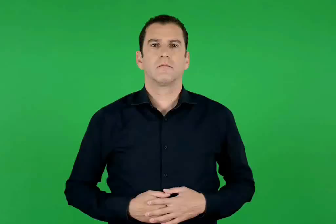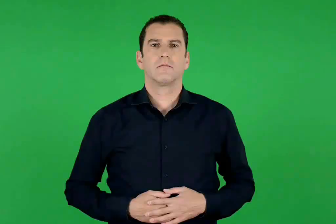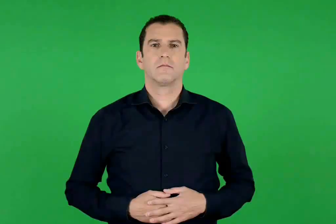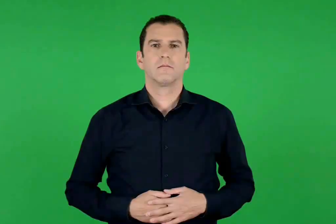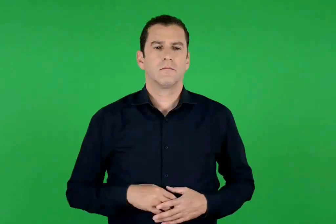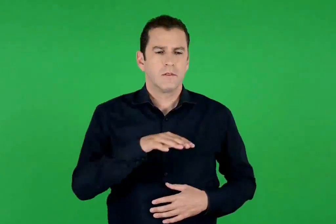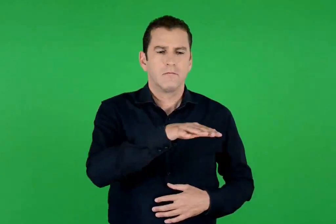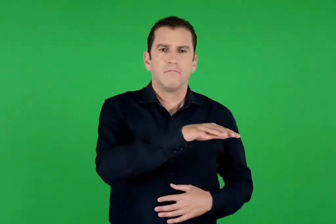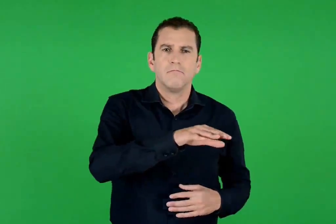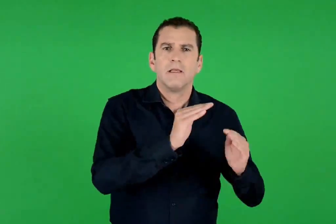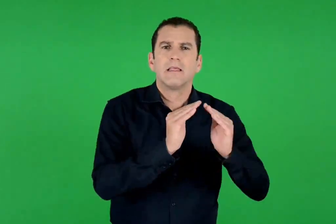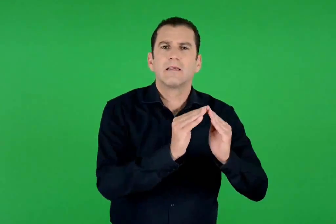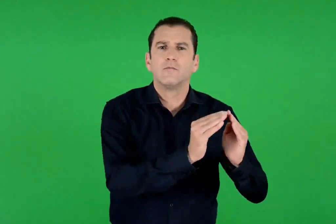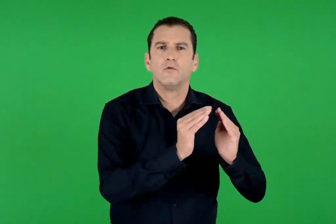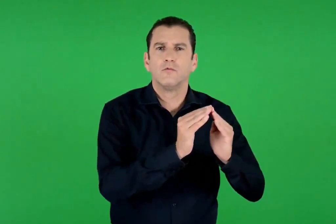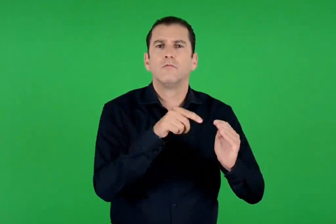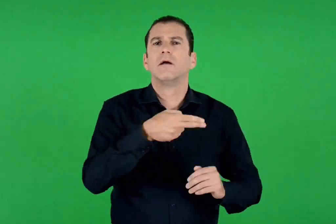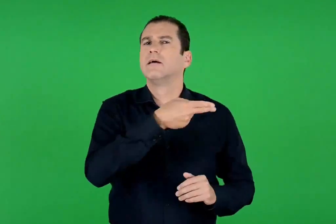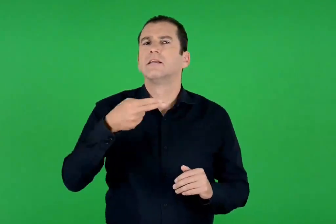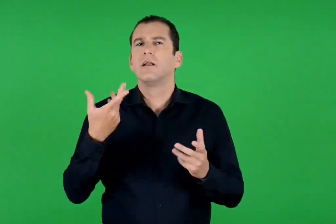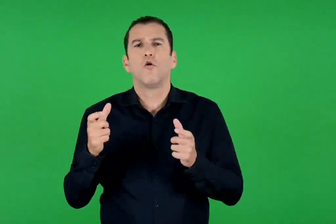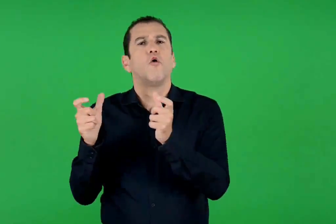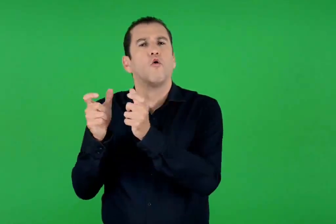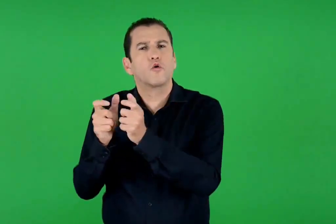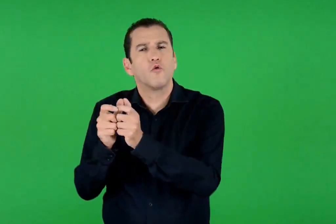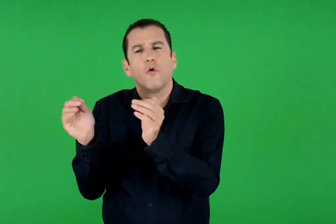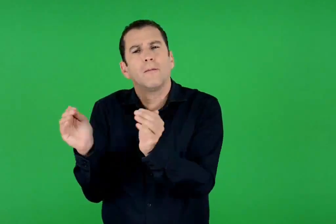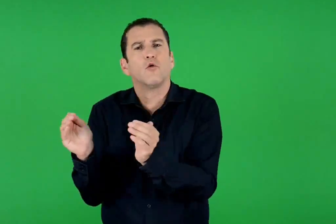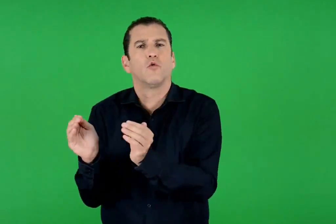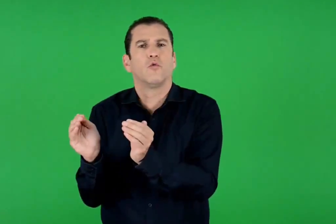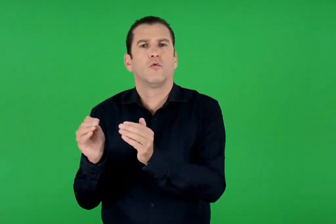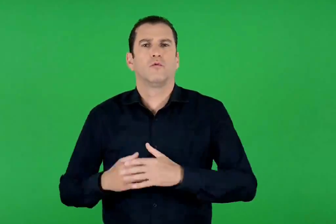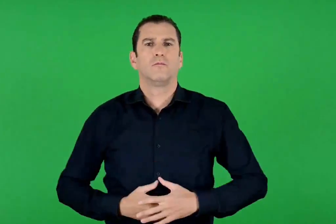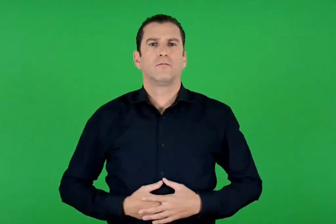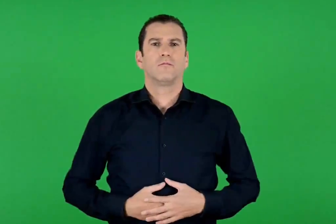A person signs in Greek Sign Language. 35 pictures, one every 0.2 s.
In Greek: οικισμός μικρό χωριό
